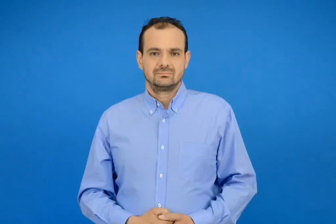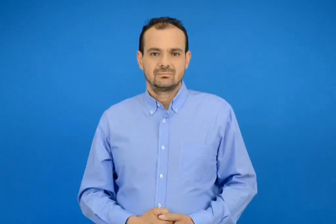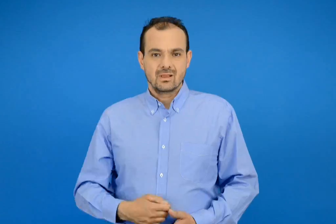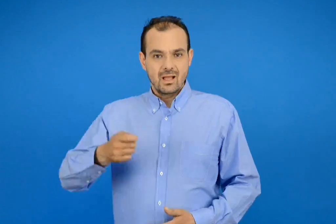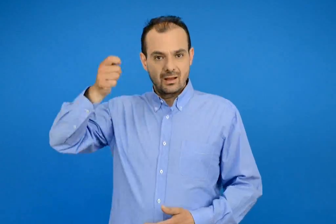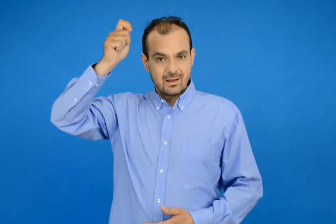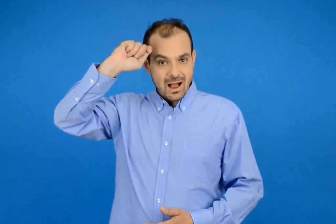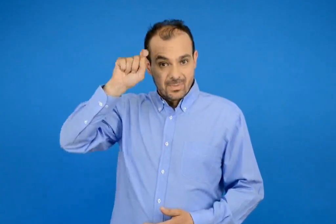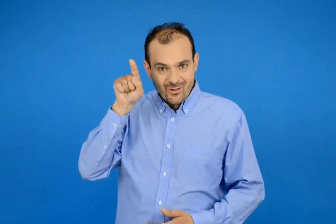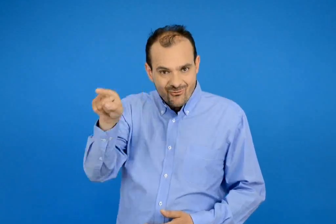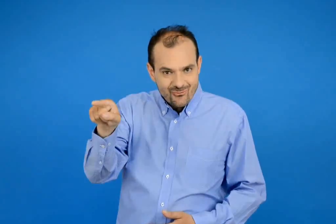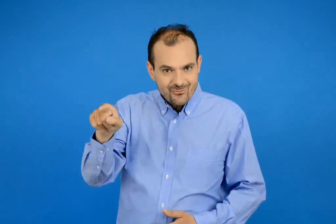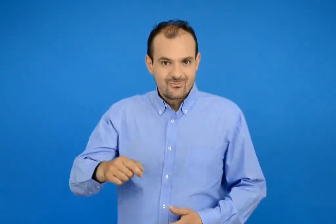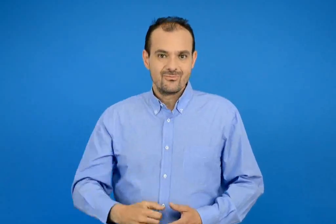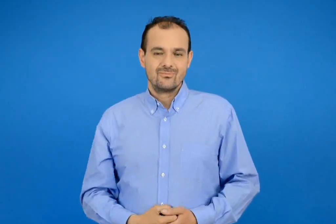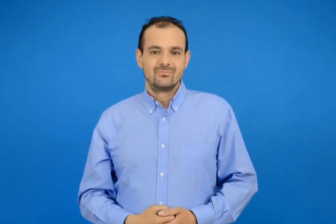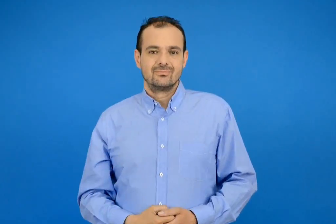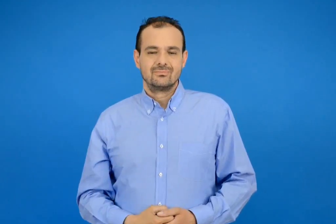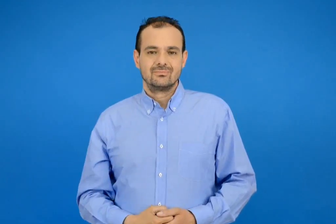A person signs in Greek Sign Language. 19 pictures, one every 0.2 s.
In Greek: στο καπέλο
